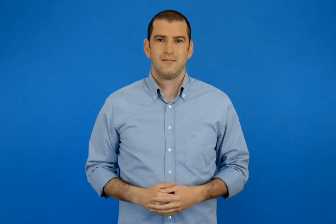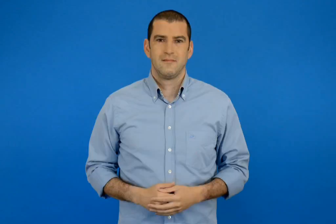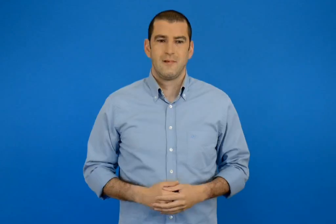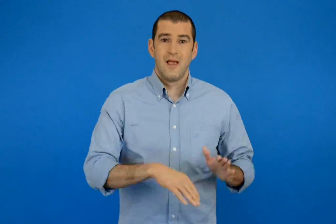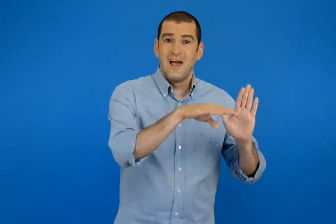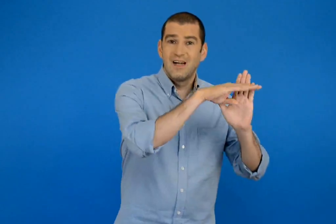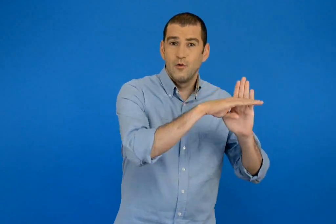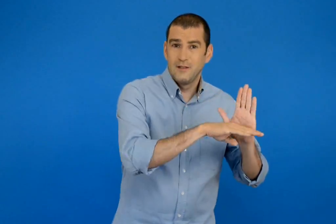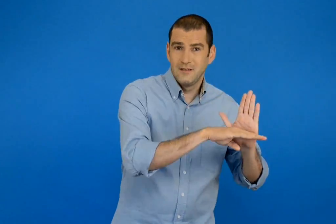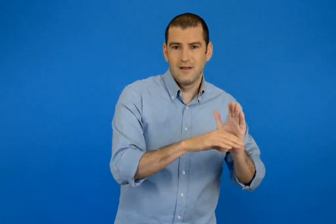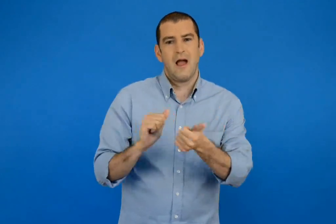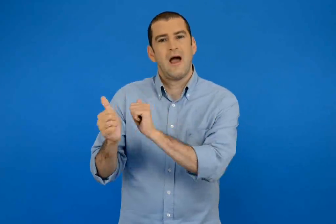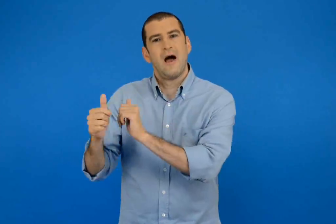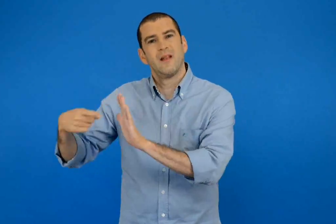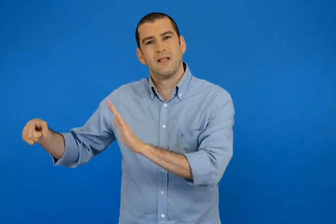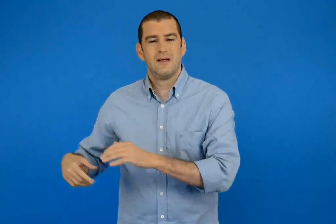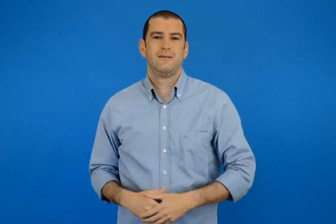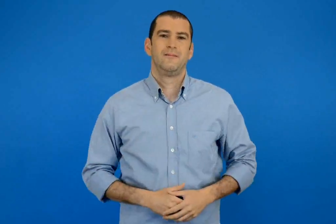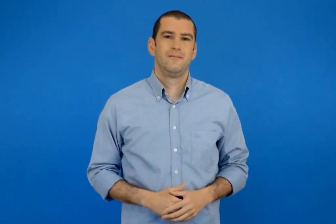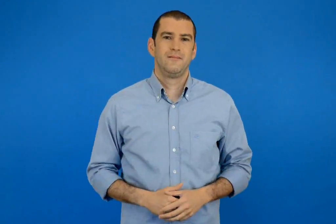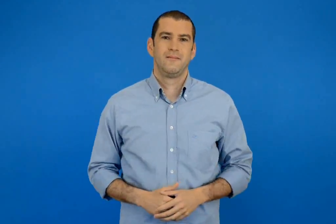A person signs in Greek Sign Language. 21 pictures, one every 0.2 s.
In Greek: κανόνες και αθλήματα
